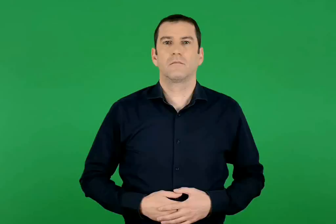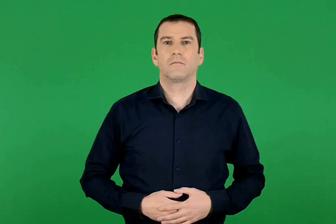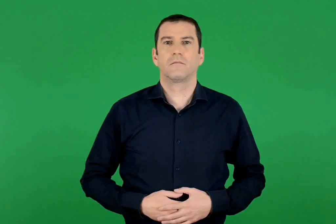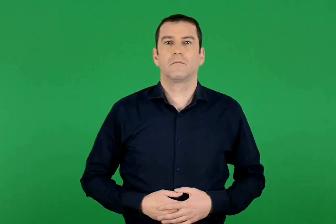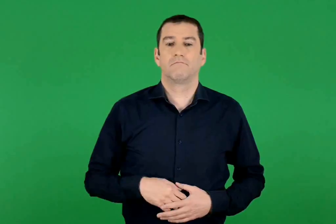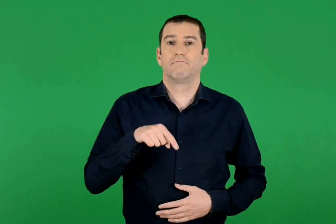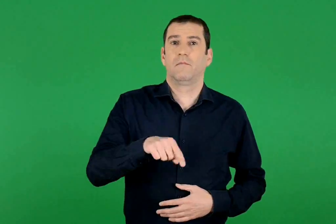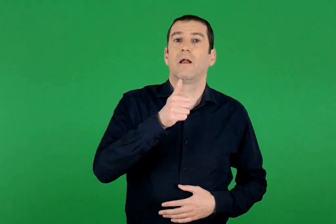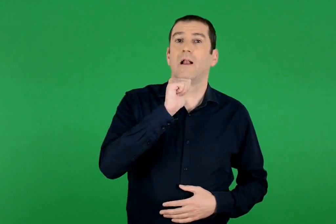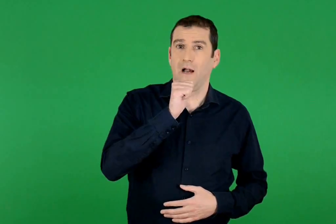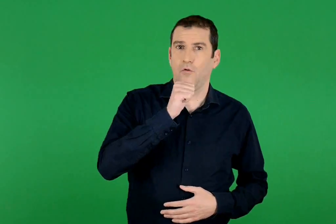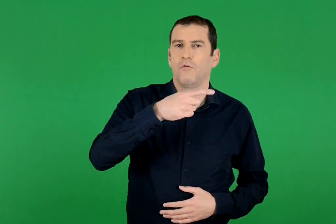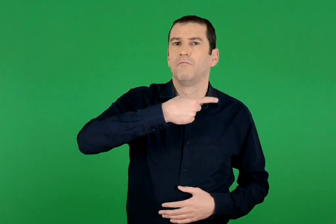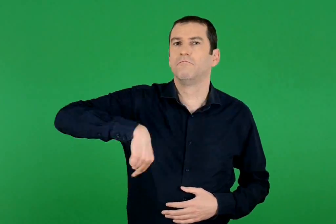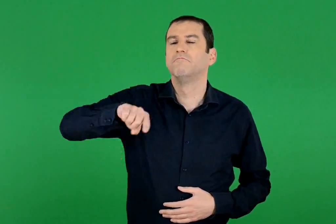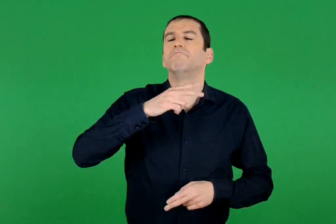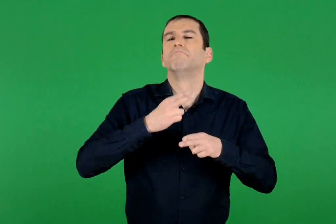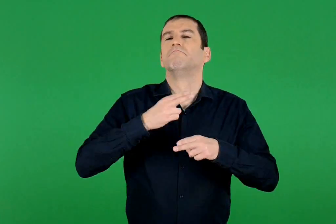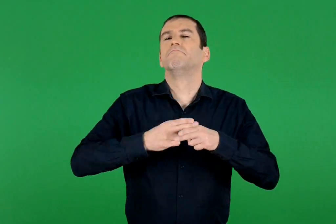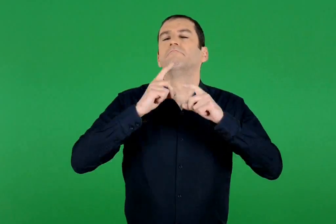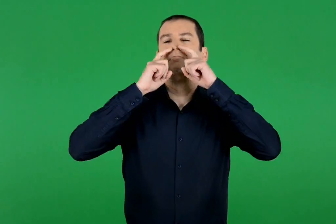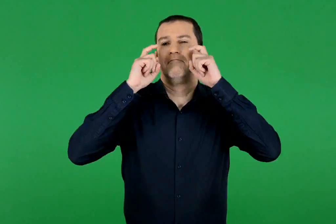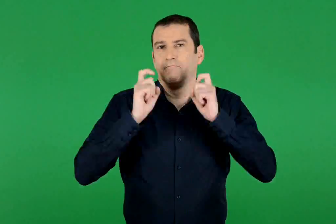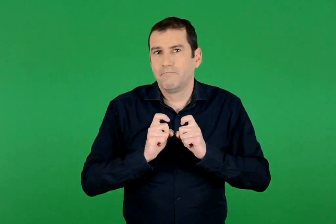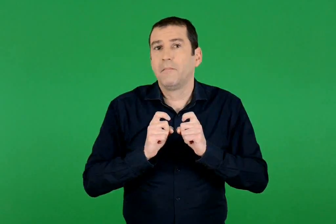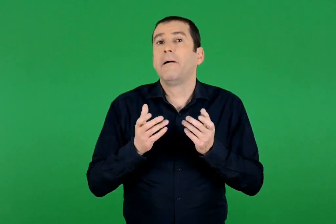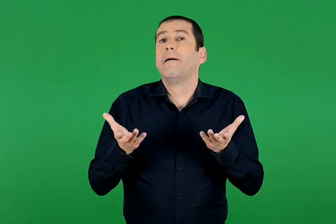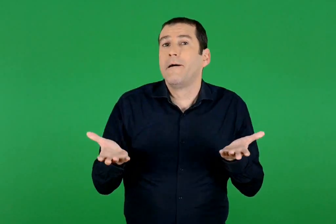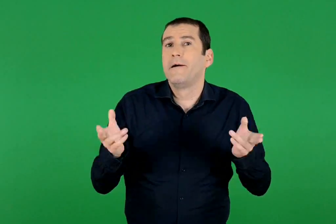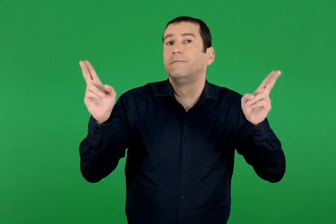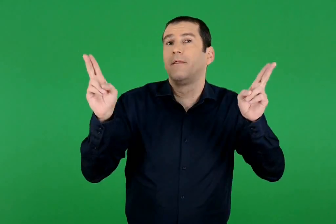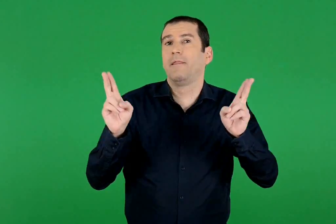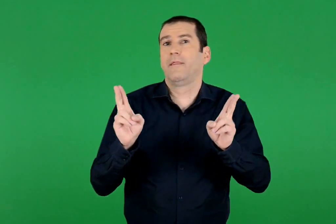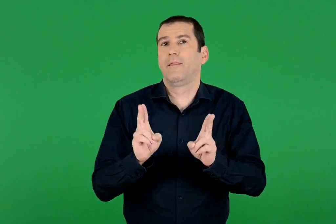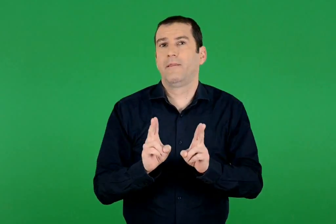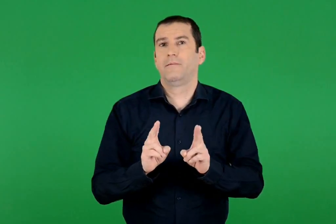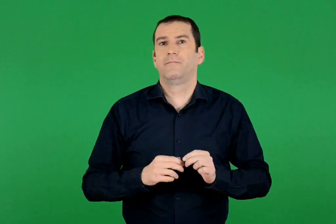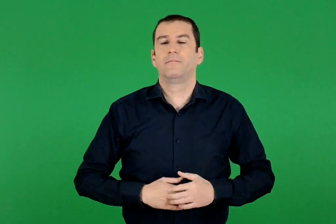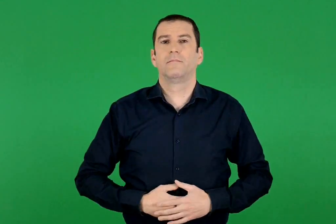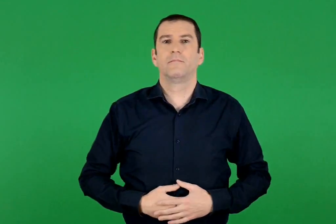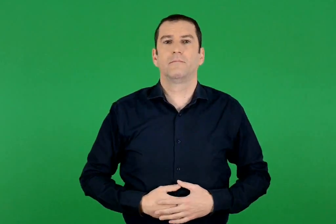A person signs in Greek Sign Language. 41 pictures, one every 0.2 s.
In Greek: το νερό μάς είναι απαραίτητο αλλά είναι λιγοστό
